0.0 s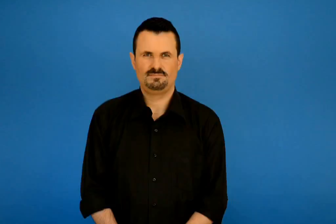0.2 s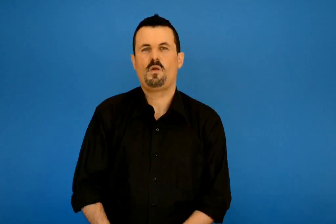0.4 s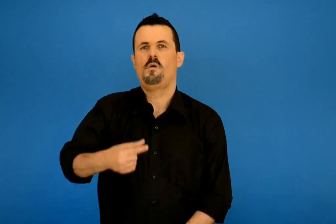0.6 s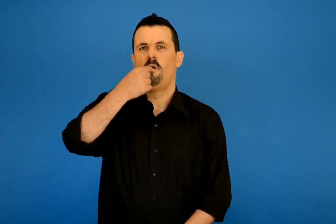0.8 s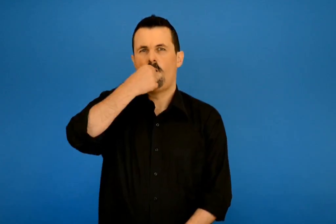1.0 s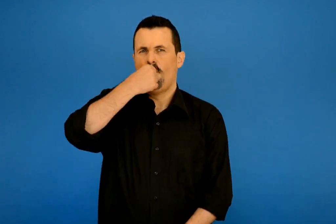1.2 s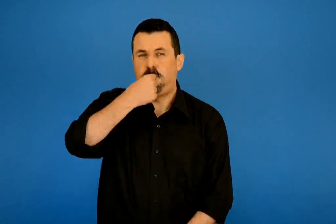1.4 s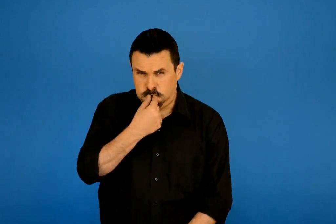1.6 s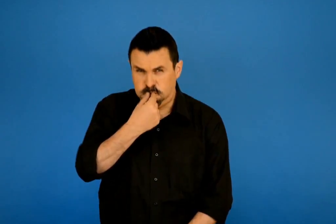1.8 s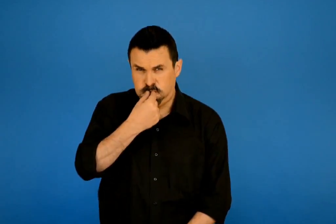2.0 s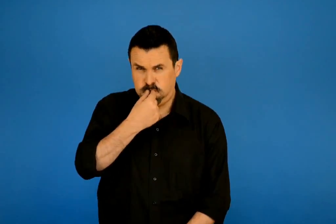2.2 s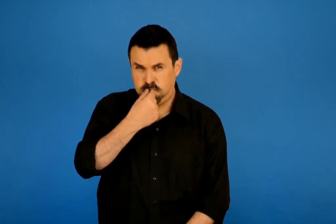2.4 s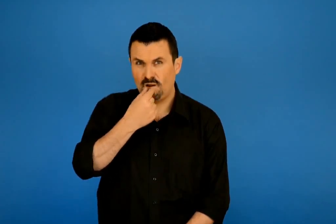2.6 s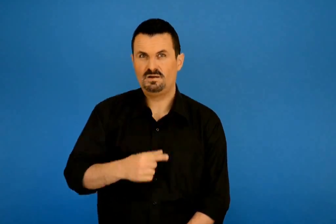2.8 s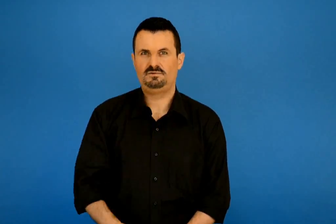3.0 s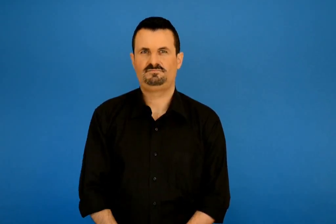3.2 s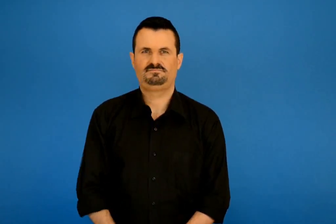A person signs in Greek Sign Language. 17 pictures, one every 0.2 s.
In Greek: η σφυρίχτρα
